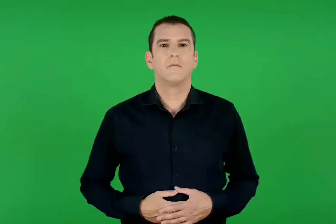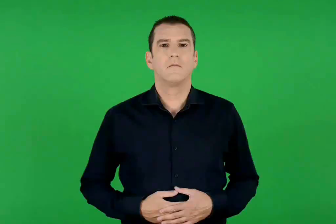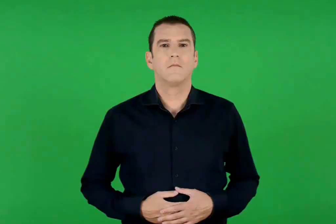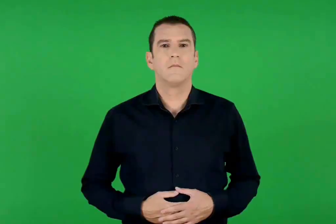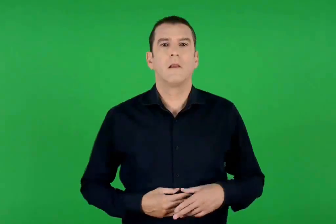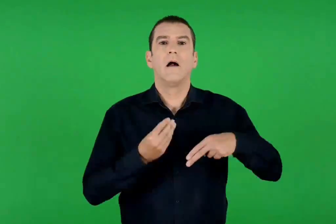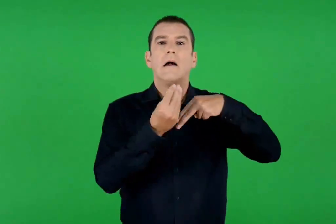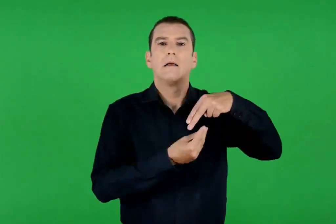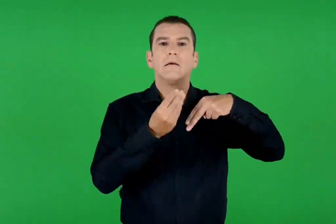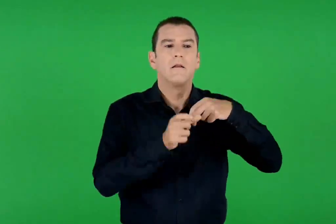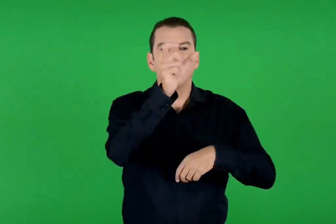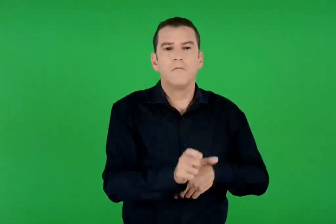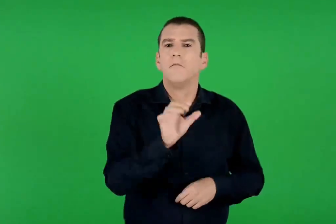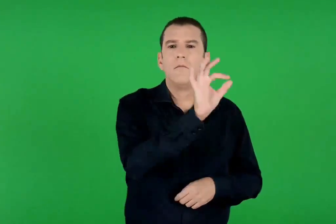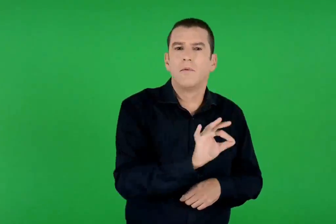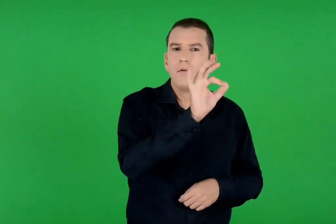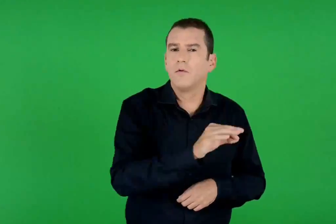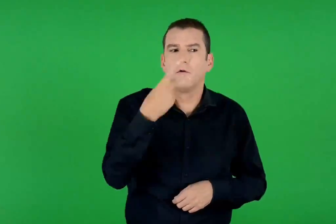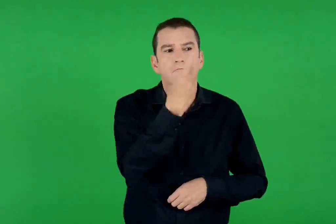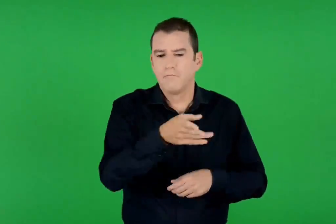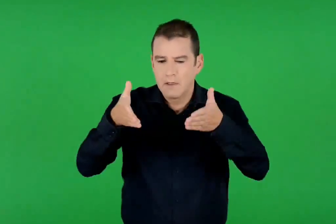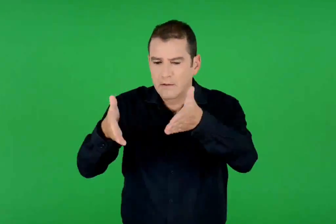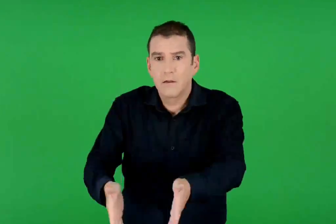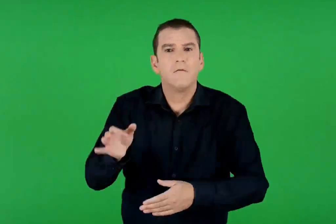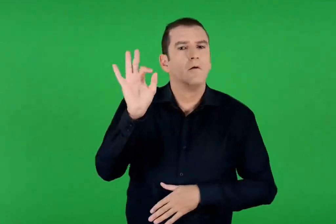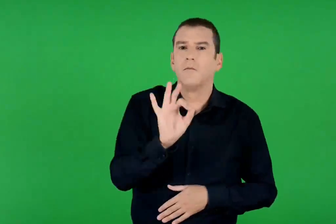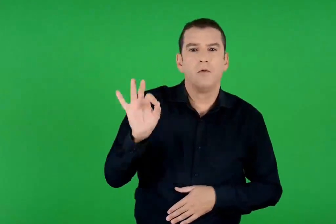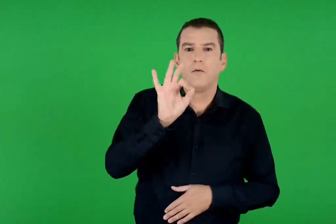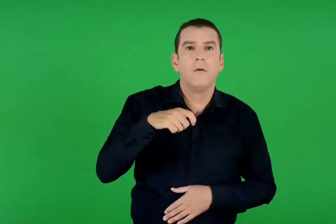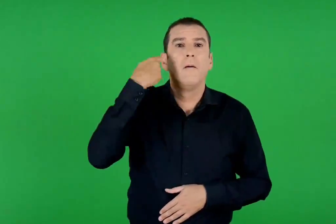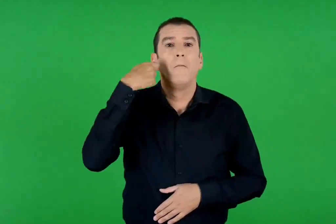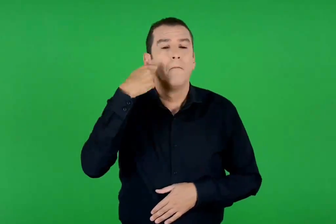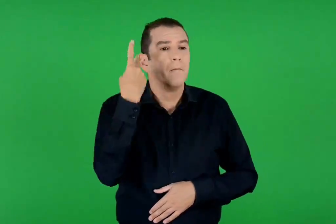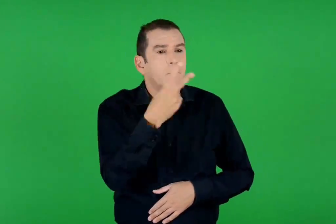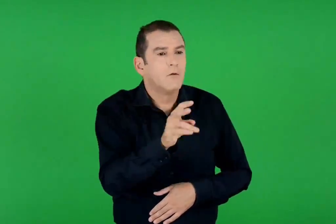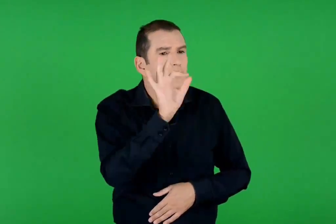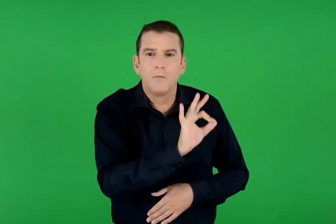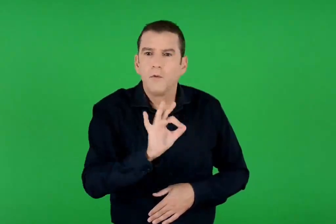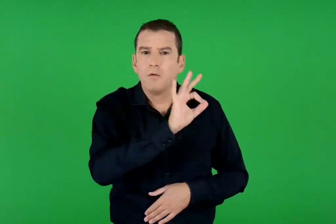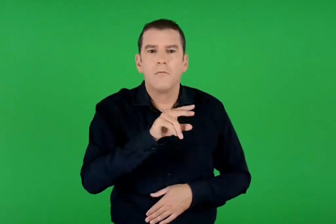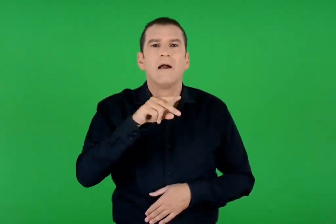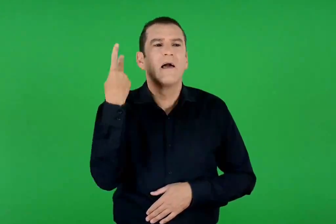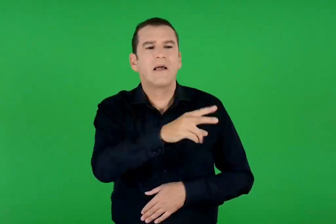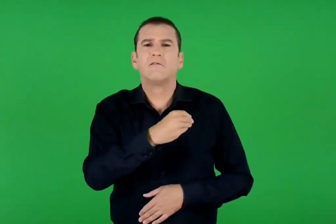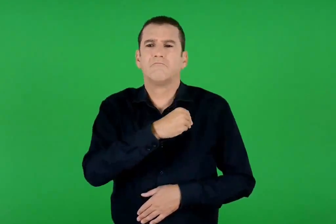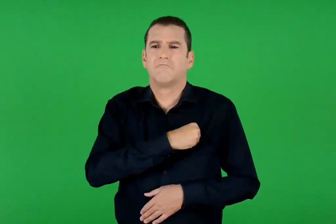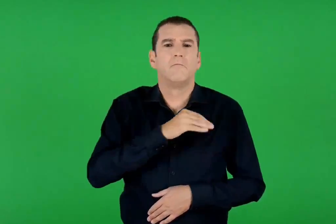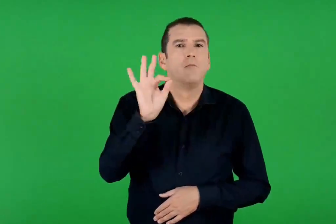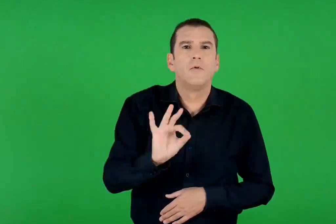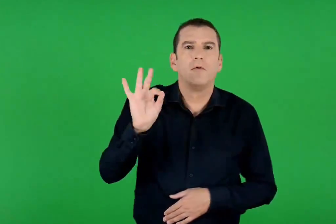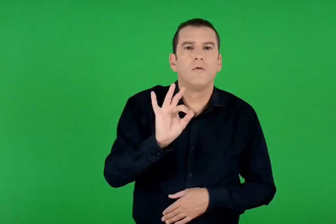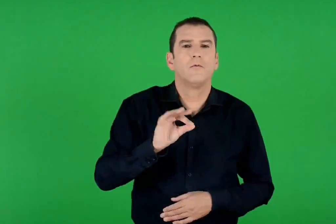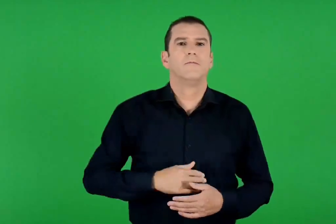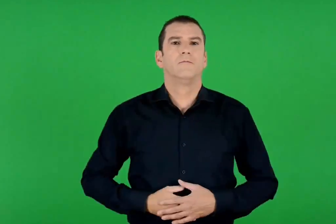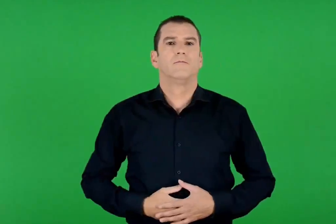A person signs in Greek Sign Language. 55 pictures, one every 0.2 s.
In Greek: που ήσουν λάζαρε που είναι η ταφή σου , πού είναι η μάνα σου κι η δόλια η αδερφή σου ;
